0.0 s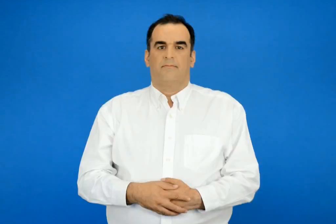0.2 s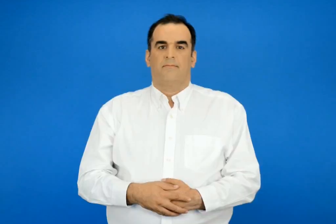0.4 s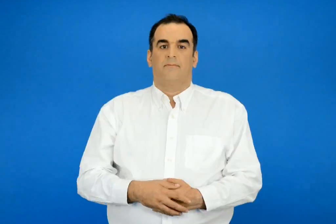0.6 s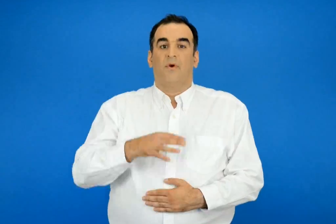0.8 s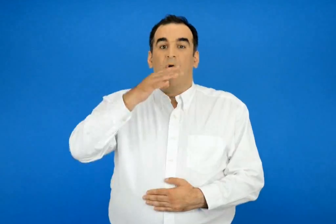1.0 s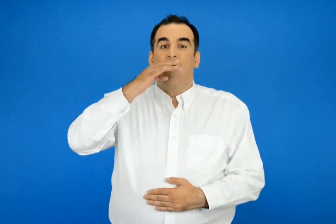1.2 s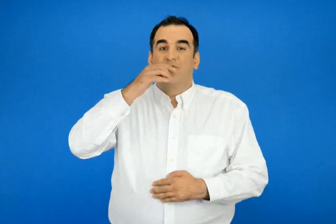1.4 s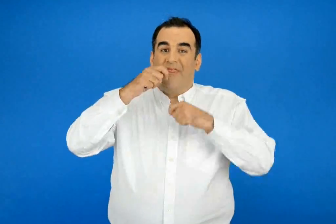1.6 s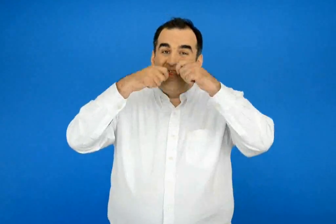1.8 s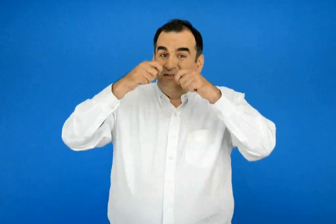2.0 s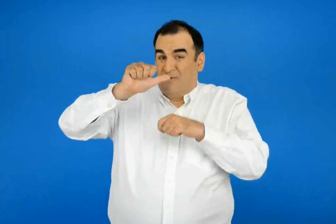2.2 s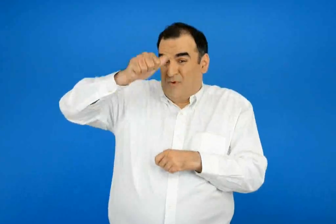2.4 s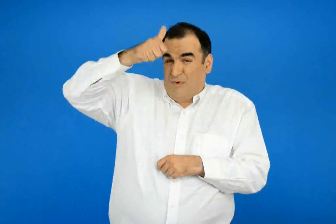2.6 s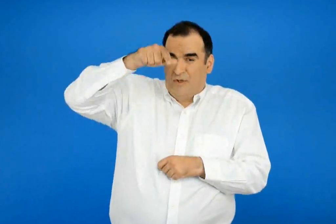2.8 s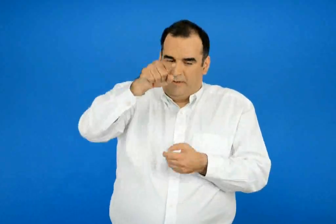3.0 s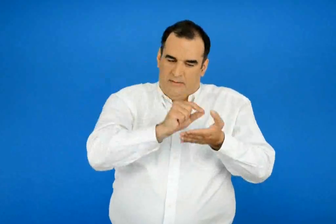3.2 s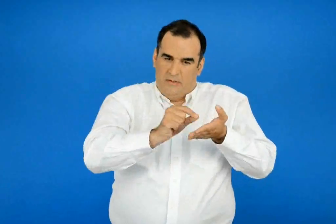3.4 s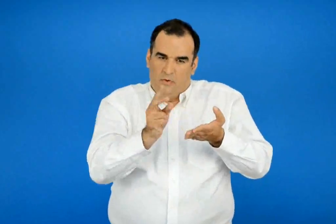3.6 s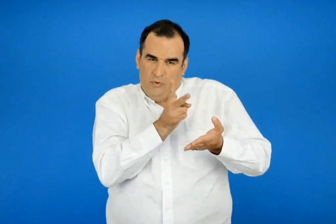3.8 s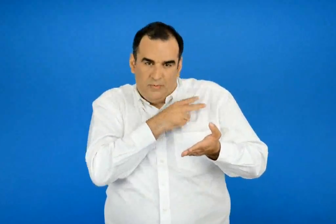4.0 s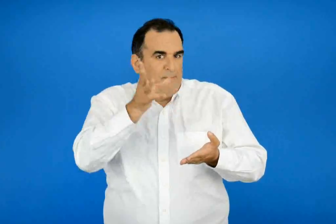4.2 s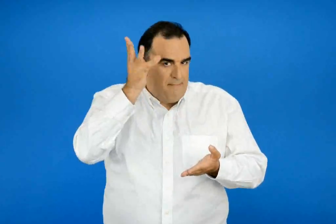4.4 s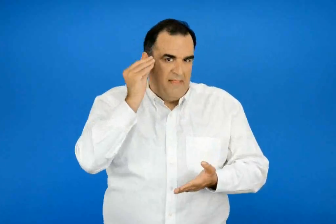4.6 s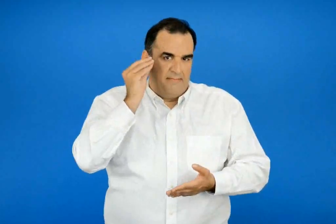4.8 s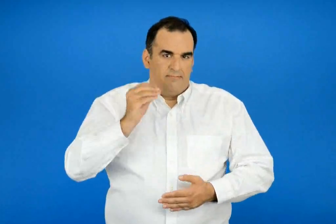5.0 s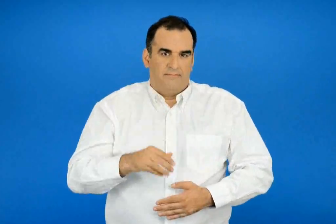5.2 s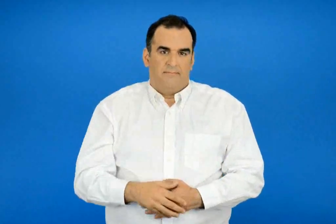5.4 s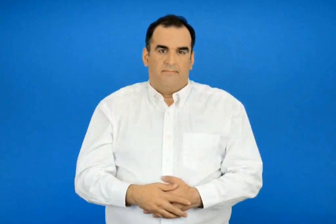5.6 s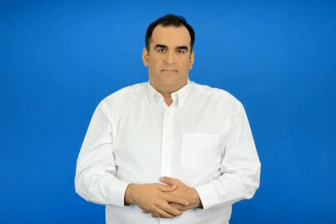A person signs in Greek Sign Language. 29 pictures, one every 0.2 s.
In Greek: μαθέ να γράφεις σωστά τον πρώτο γλωσσοδέτη
